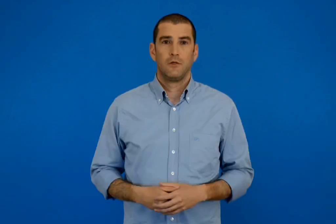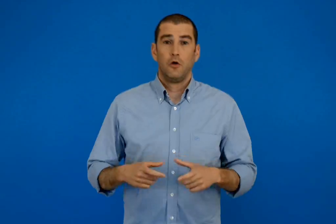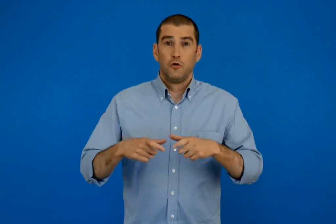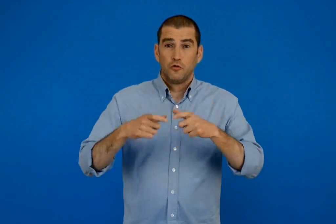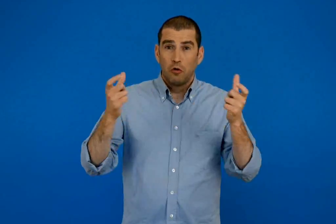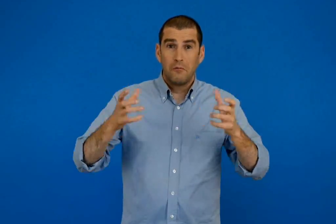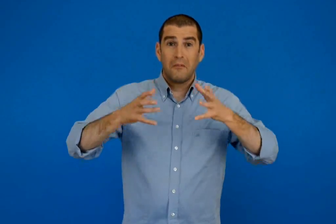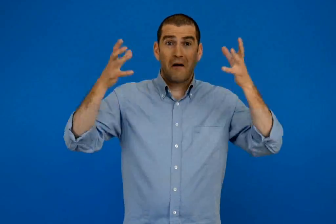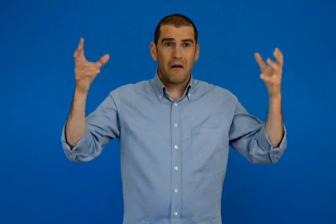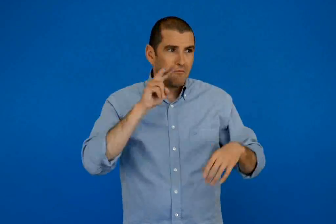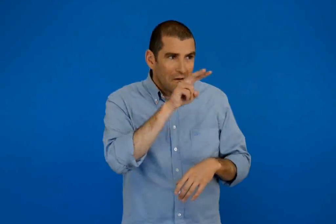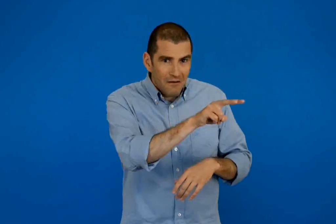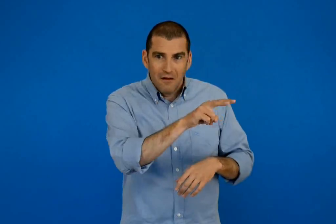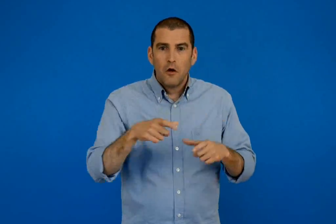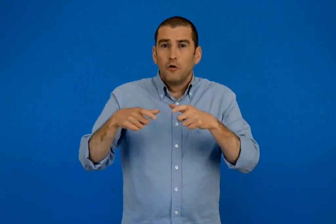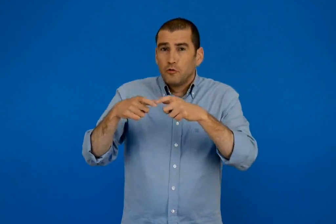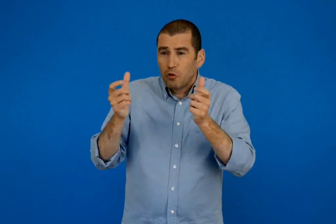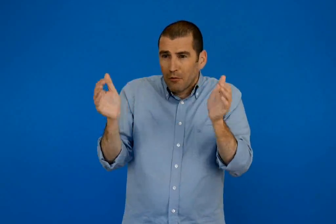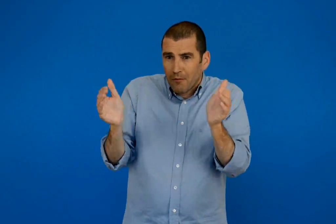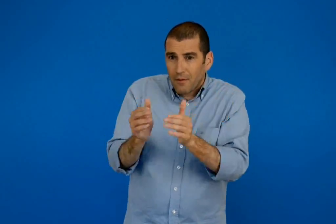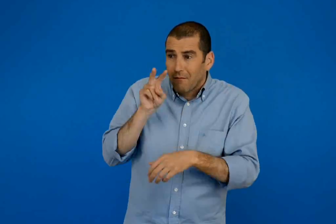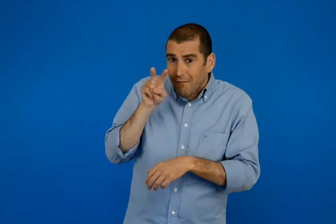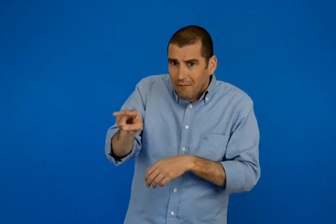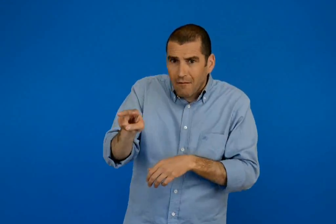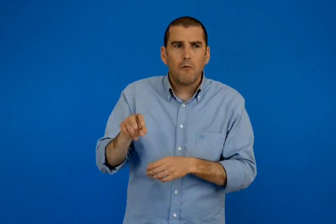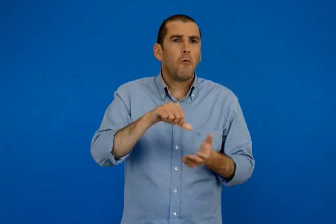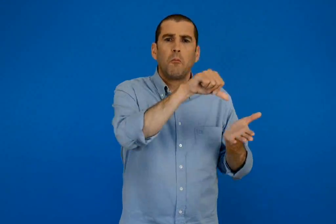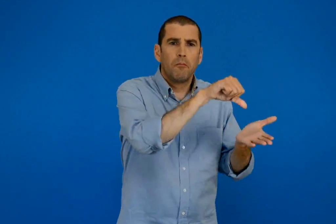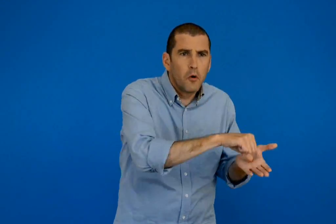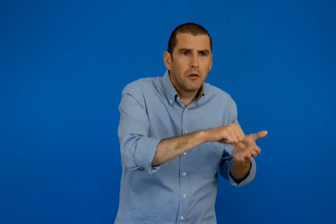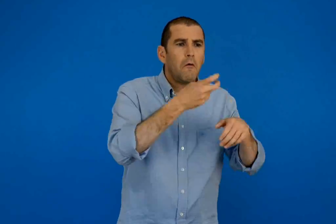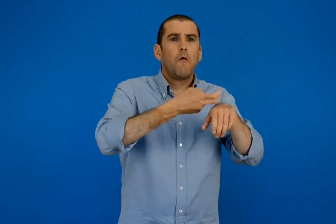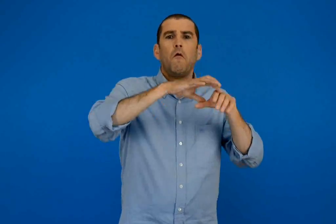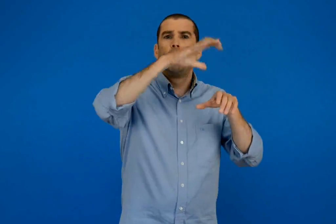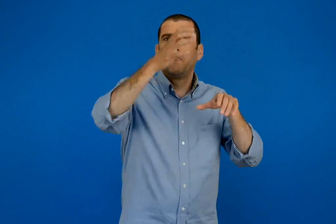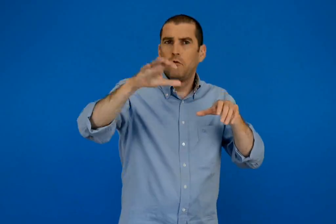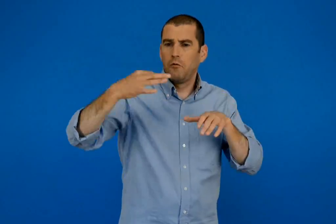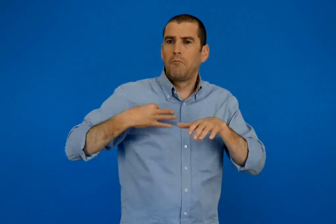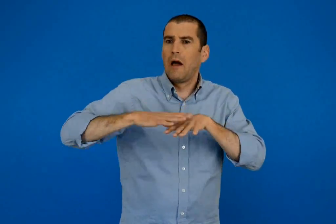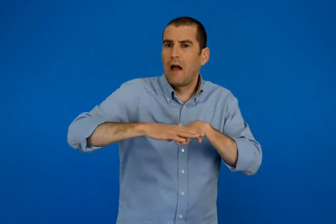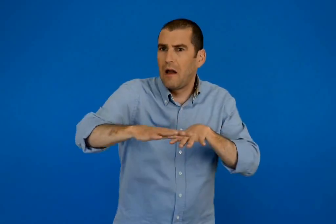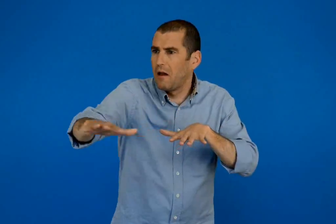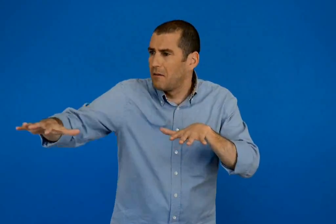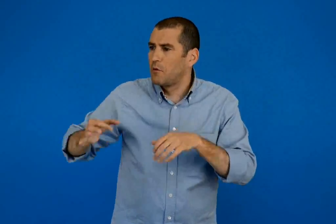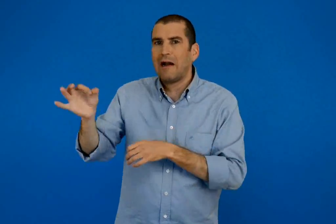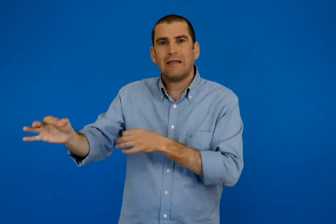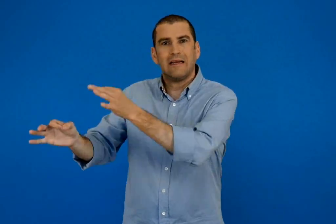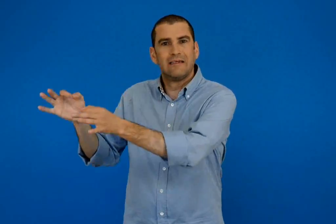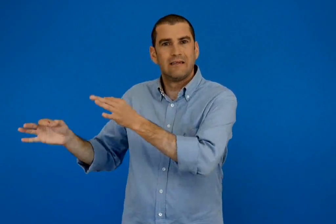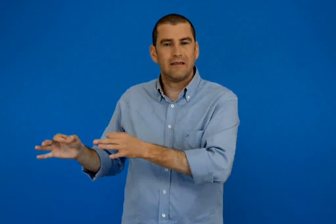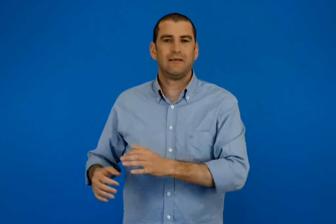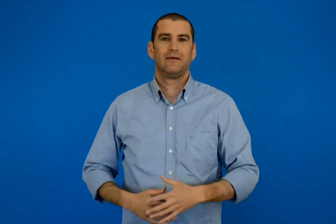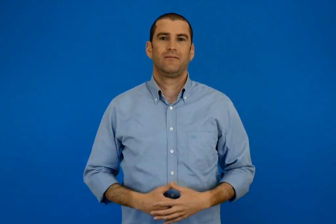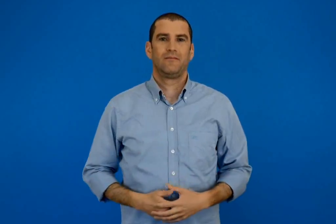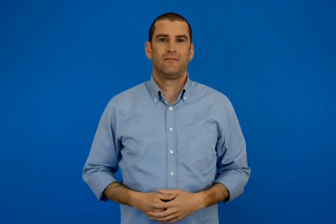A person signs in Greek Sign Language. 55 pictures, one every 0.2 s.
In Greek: βλέπω σχολεία μεγάλα βλέπω σχολεία μικρά στην πόλη στο βουνό στον κάμπο στα νησιά
